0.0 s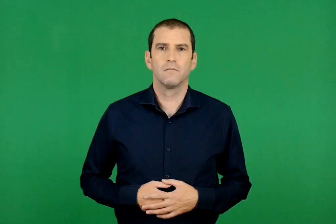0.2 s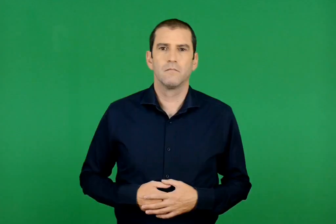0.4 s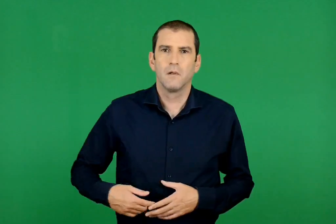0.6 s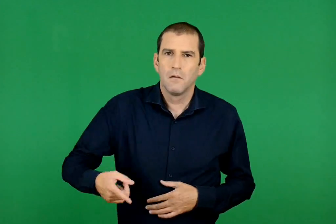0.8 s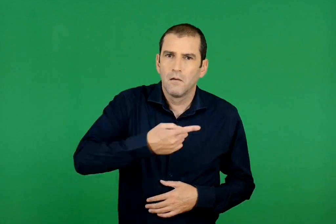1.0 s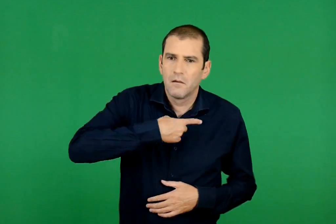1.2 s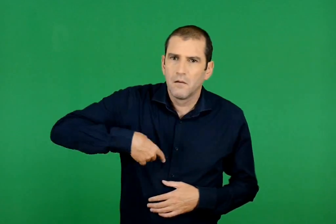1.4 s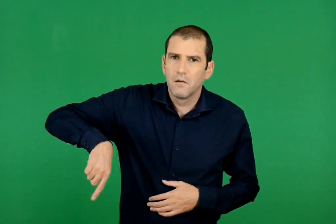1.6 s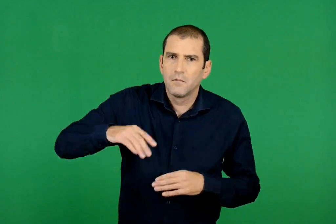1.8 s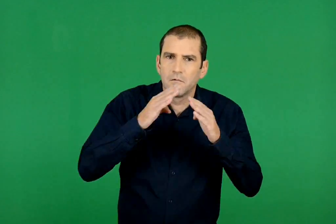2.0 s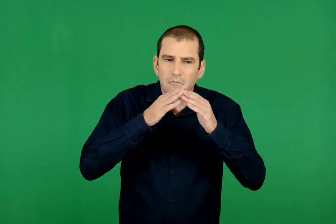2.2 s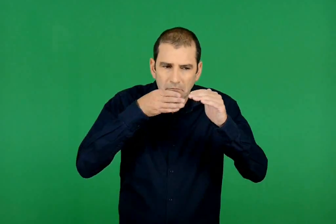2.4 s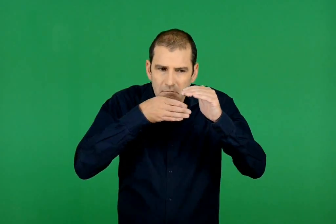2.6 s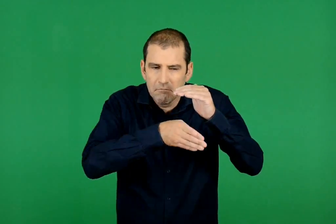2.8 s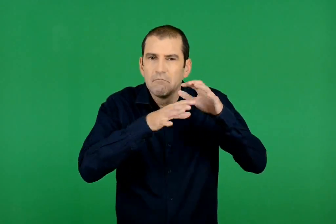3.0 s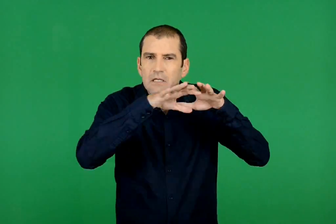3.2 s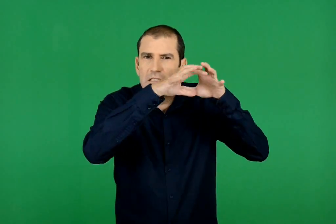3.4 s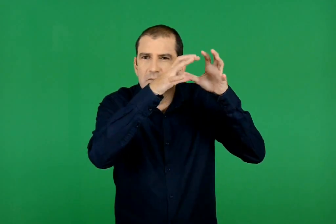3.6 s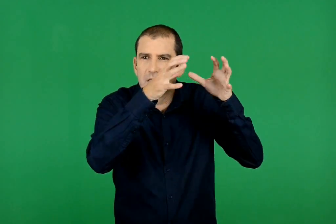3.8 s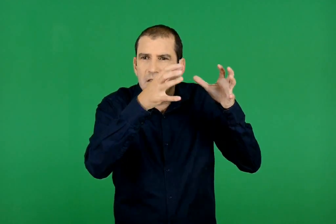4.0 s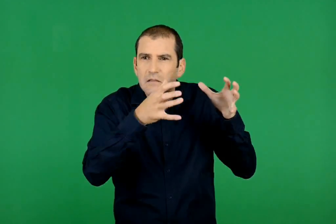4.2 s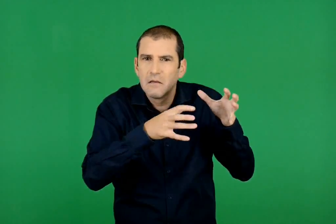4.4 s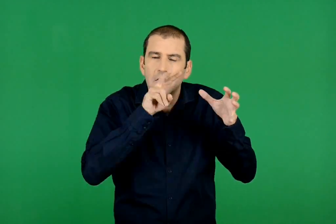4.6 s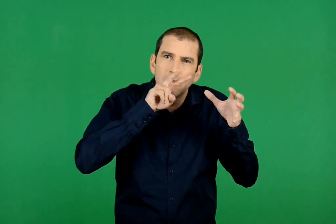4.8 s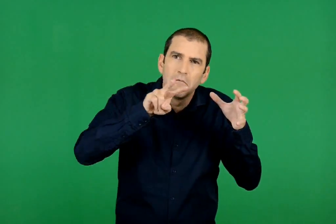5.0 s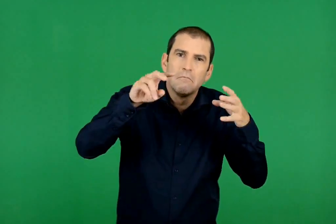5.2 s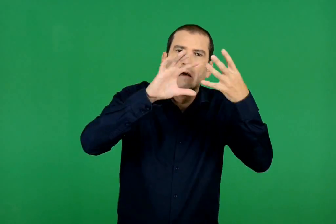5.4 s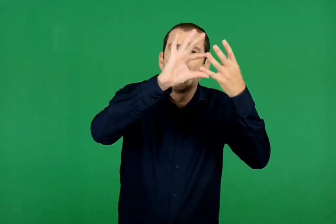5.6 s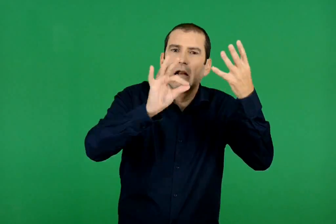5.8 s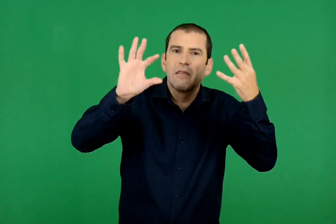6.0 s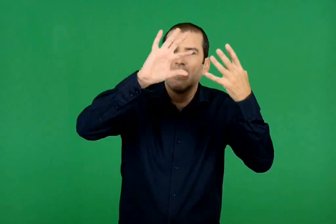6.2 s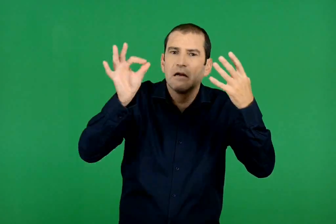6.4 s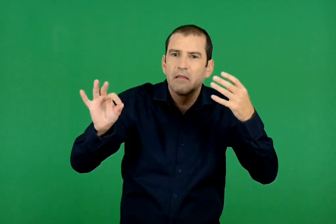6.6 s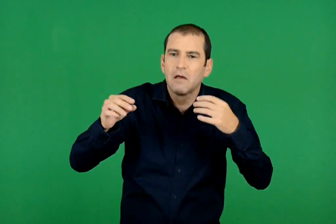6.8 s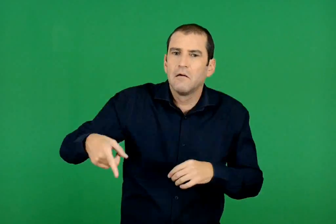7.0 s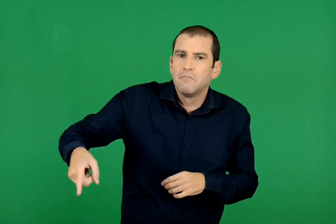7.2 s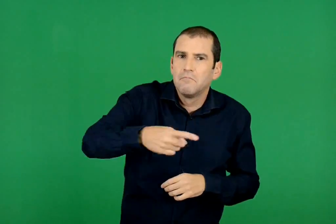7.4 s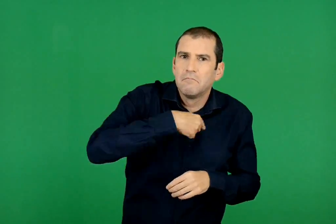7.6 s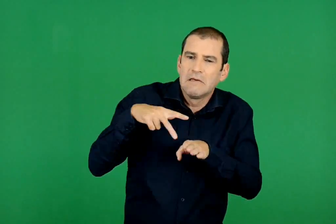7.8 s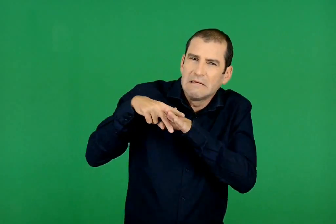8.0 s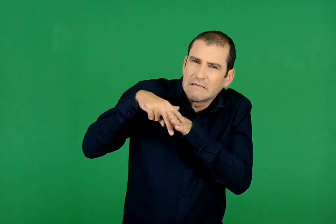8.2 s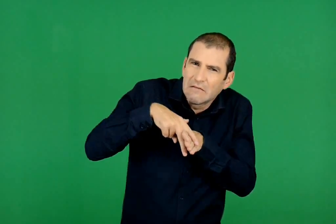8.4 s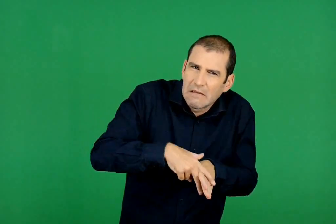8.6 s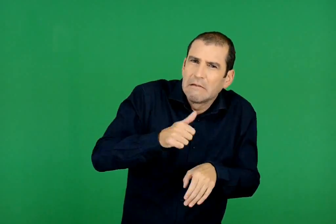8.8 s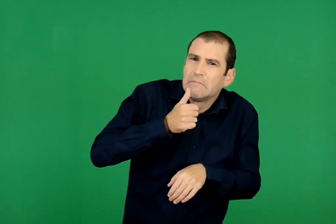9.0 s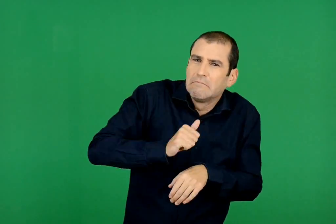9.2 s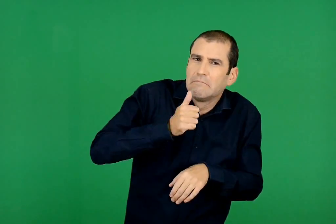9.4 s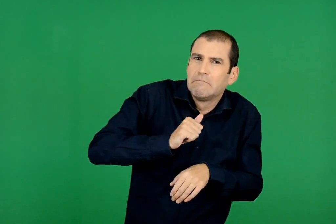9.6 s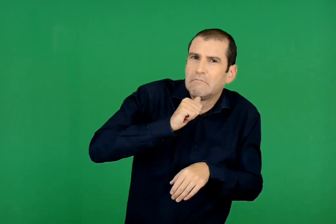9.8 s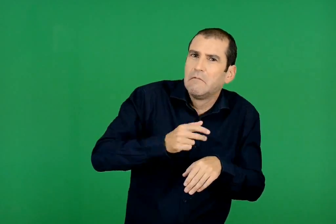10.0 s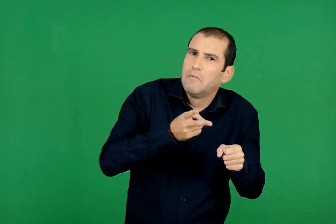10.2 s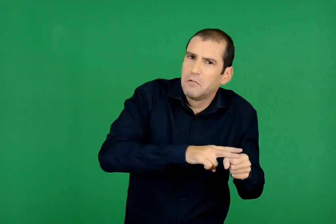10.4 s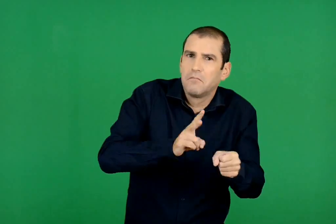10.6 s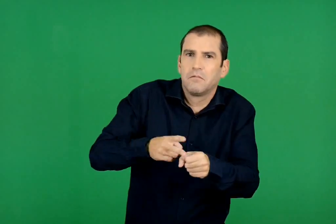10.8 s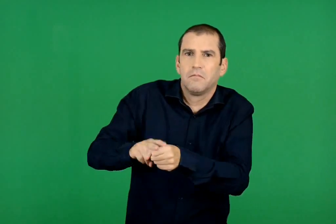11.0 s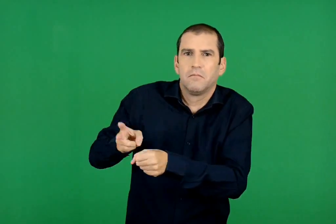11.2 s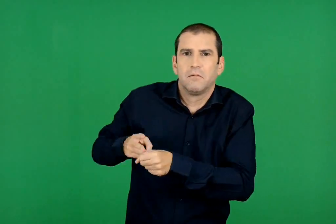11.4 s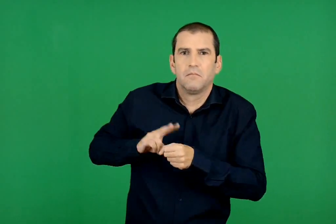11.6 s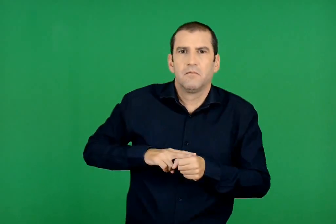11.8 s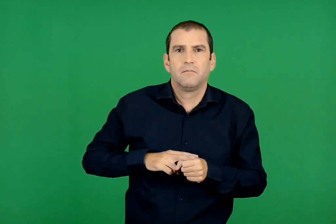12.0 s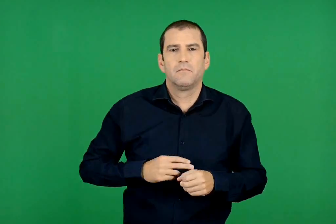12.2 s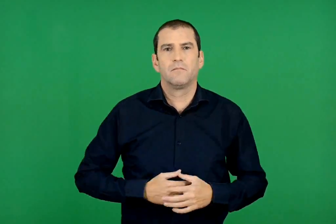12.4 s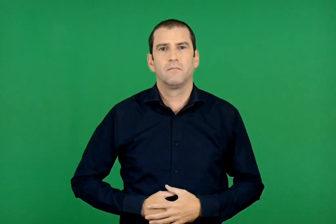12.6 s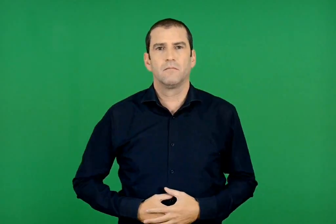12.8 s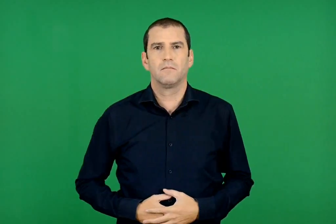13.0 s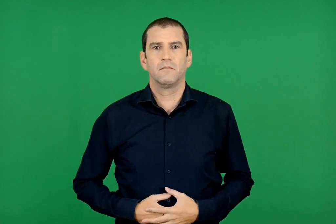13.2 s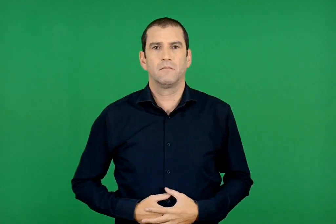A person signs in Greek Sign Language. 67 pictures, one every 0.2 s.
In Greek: σπηλιές να κατοικούμε , να βλέπομεν κλαδιά , να φεύγομε από τον κόσμο , για την πικρή σκλαβιά ;
